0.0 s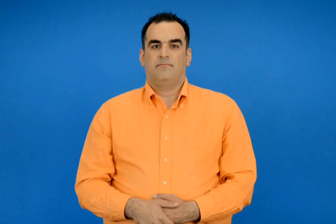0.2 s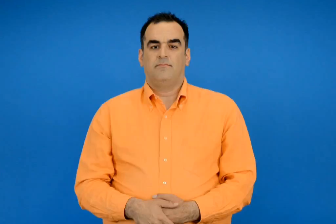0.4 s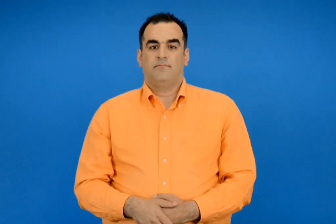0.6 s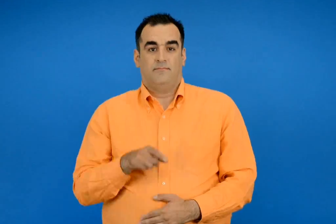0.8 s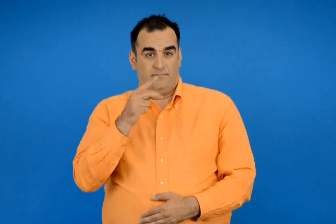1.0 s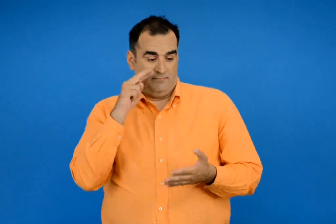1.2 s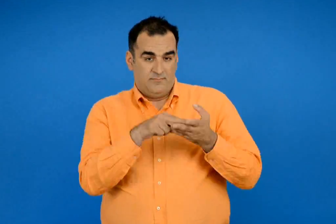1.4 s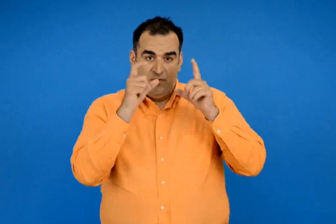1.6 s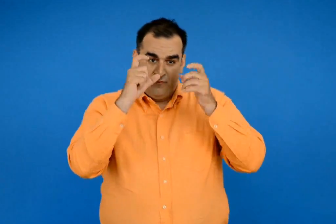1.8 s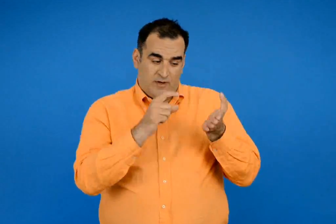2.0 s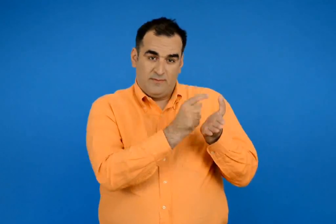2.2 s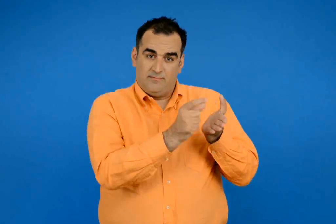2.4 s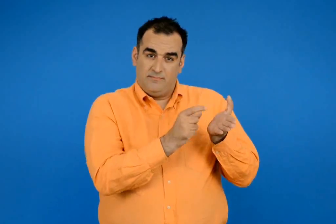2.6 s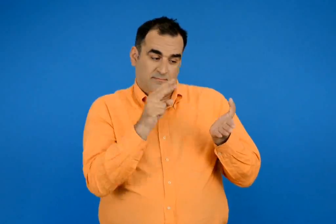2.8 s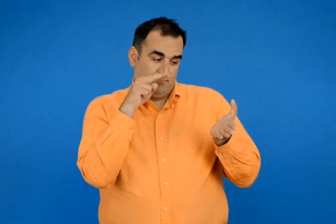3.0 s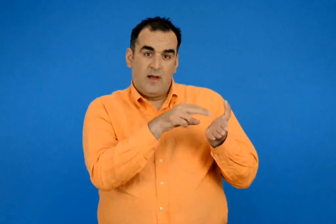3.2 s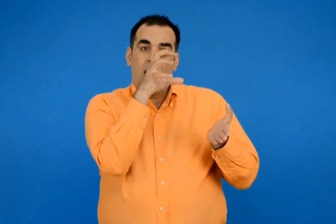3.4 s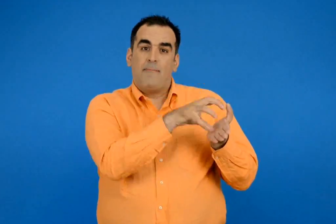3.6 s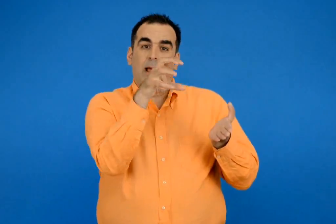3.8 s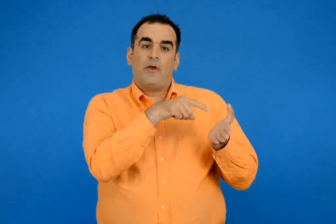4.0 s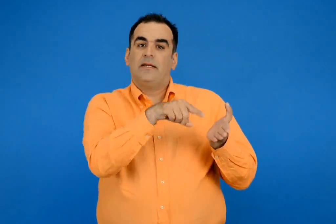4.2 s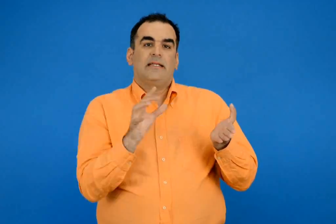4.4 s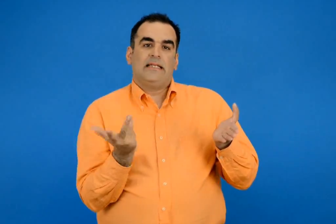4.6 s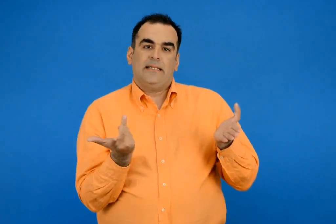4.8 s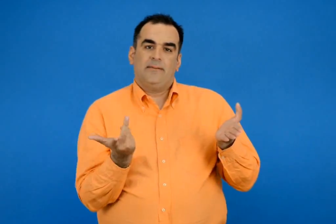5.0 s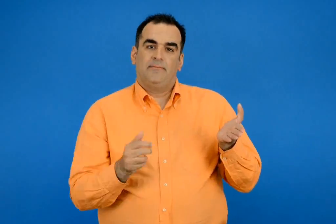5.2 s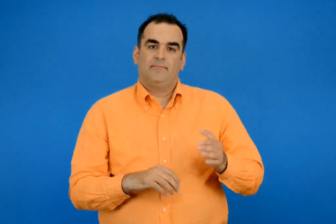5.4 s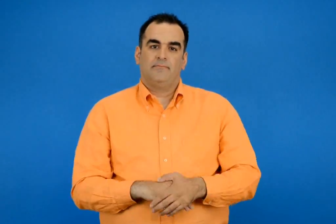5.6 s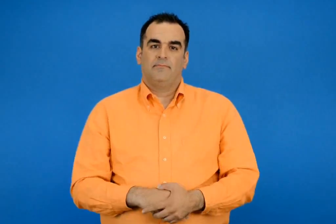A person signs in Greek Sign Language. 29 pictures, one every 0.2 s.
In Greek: ποια εποχή νομίζεις ότι φαίνεται στην κάθε φωτογραφία ;
